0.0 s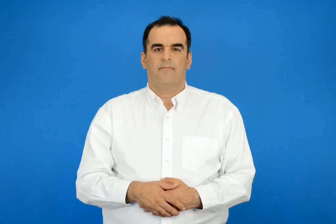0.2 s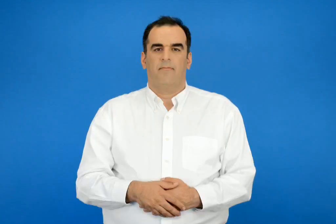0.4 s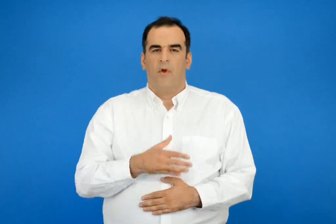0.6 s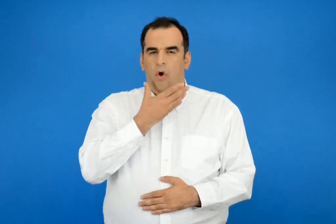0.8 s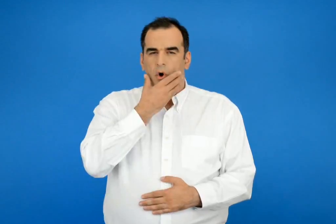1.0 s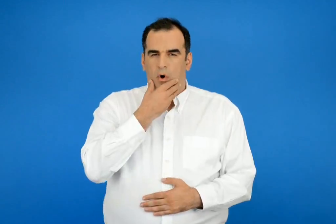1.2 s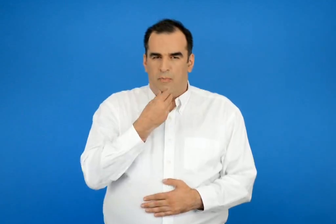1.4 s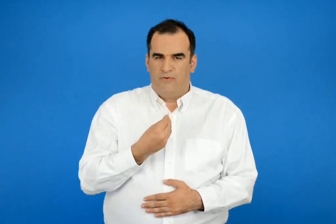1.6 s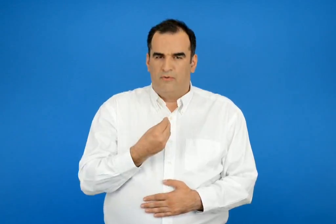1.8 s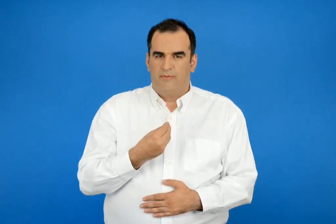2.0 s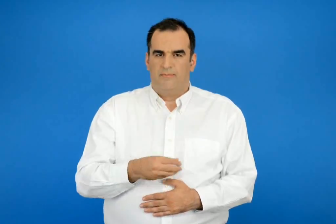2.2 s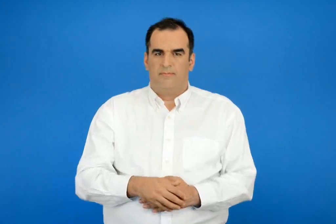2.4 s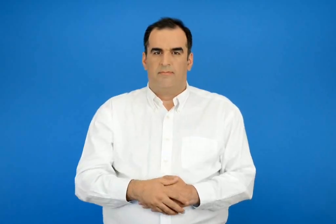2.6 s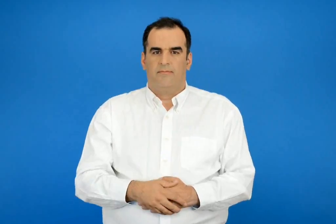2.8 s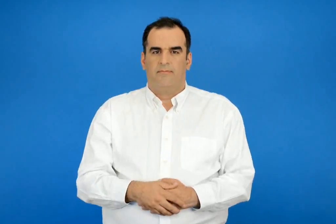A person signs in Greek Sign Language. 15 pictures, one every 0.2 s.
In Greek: όμορφος
